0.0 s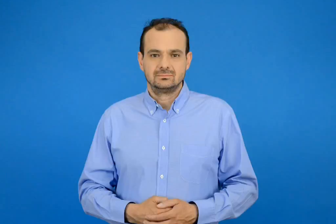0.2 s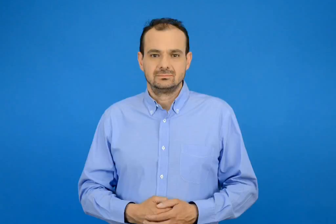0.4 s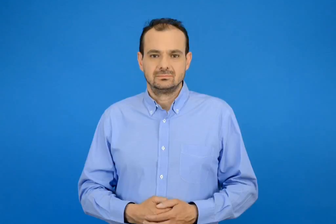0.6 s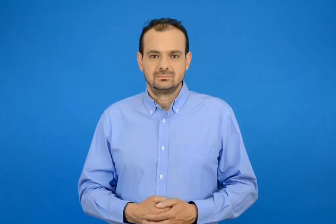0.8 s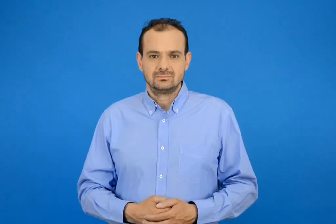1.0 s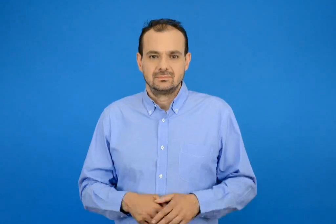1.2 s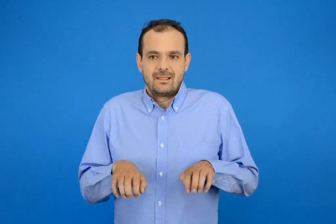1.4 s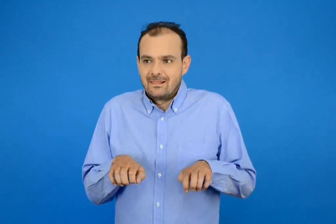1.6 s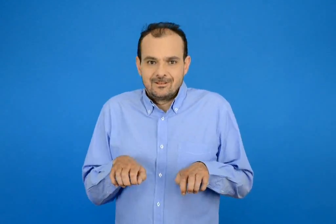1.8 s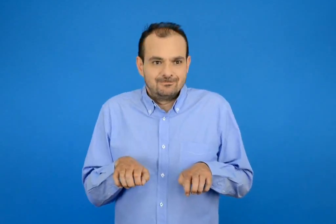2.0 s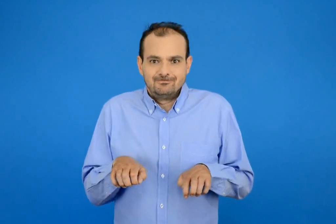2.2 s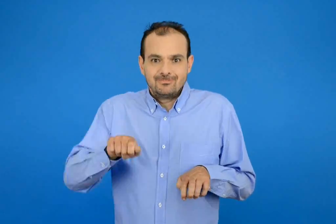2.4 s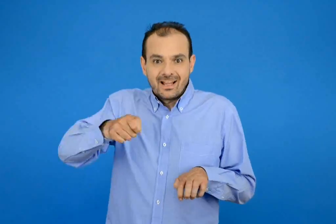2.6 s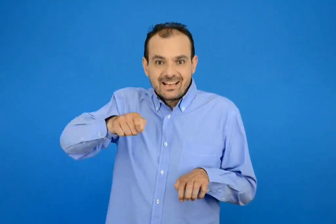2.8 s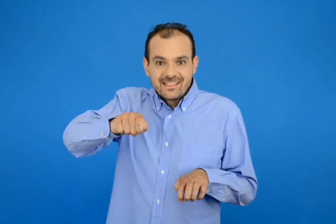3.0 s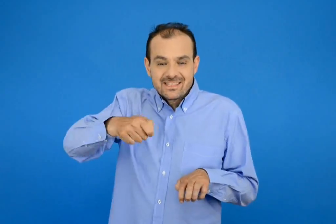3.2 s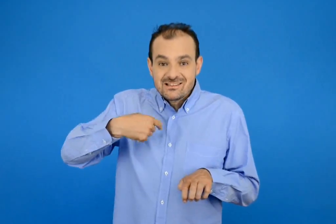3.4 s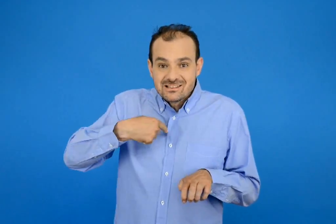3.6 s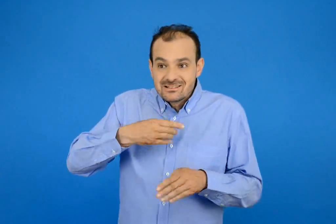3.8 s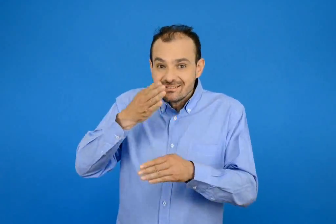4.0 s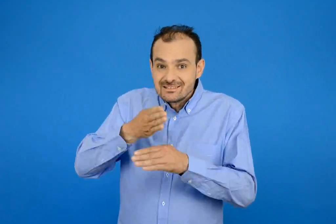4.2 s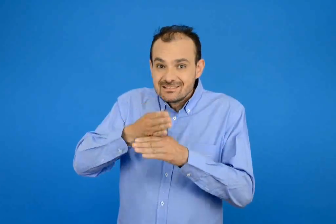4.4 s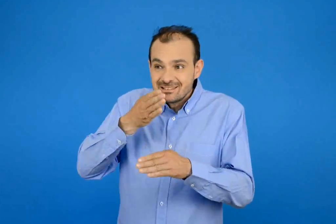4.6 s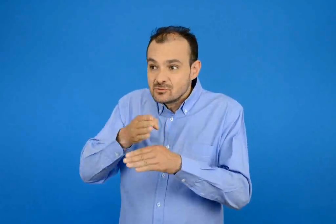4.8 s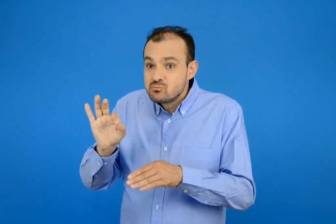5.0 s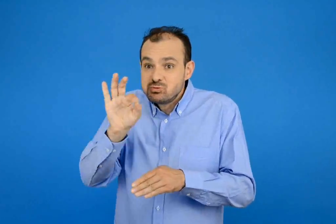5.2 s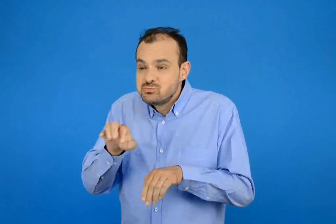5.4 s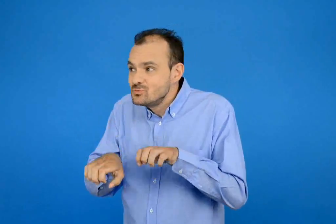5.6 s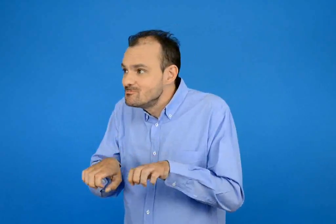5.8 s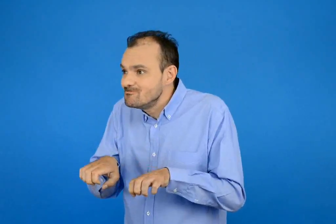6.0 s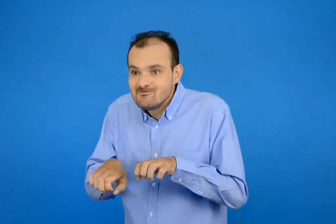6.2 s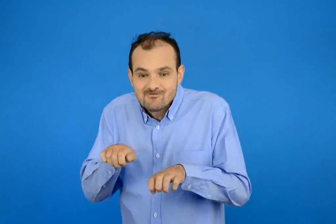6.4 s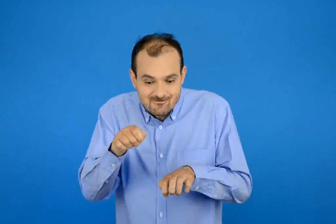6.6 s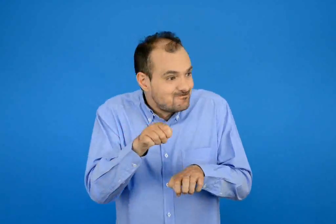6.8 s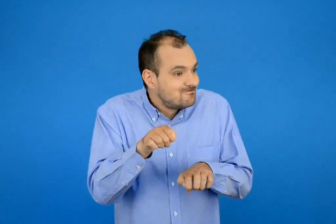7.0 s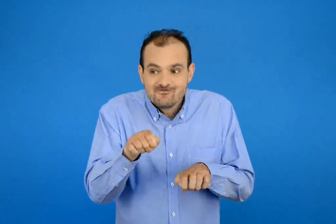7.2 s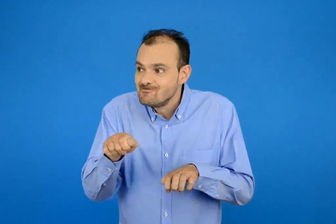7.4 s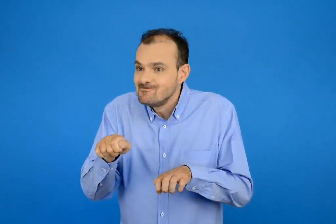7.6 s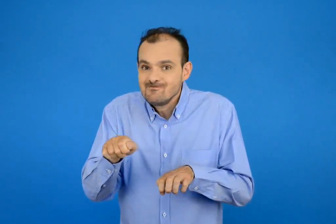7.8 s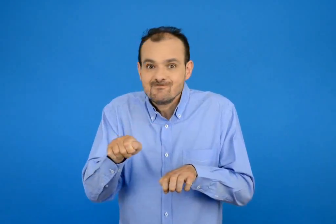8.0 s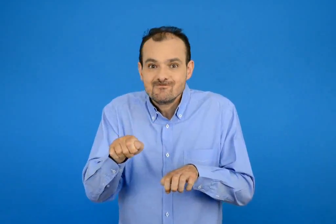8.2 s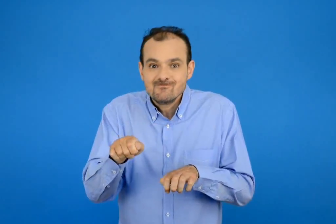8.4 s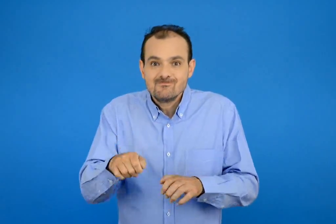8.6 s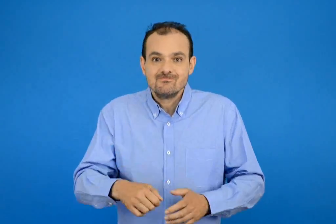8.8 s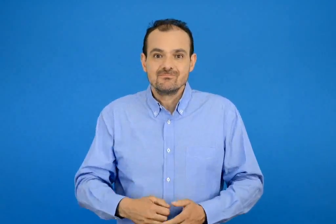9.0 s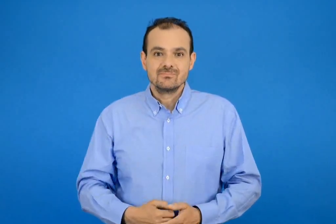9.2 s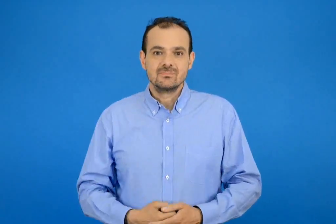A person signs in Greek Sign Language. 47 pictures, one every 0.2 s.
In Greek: που θα κρύψω το κλειδί ;
